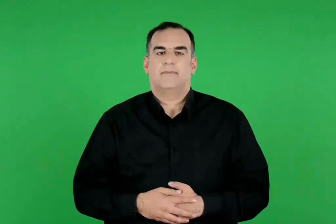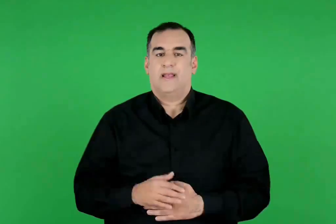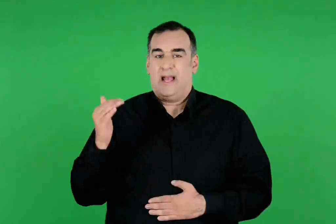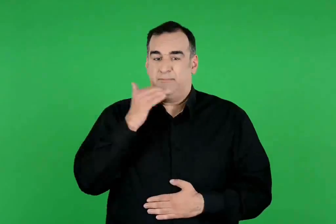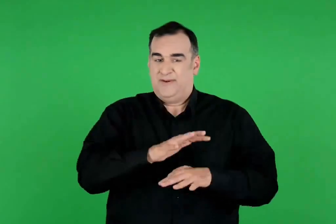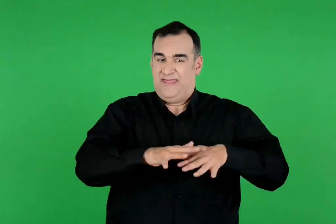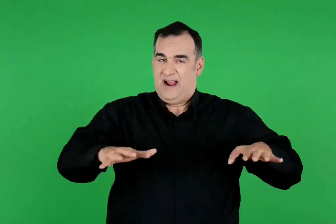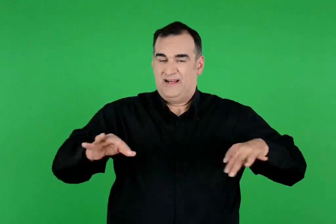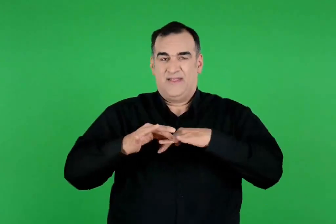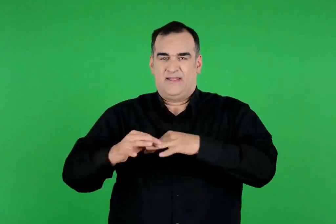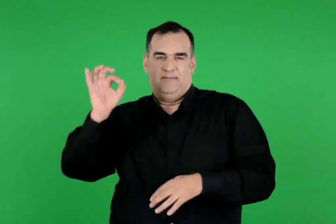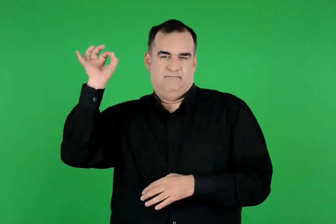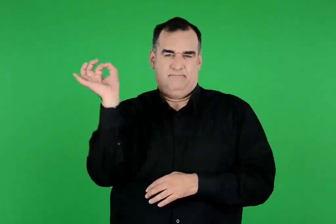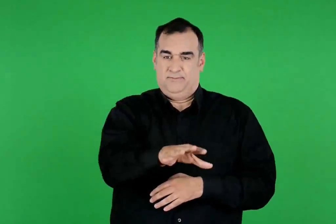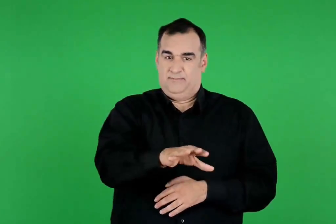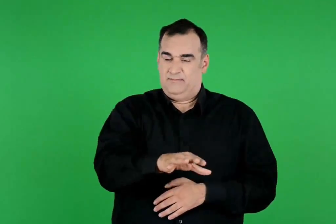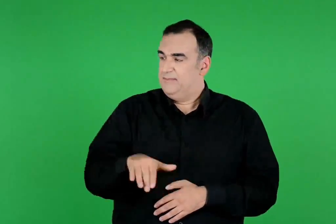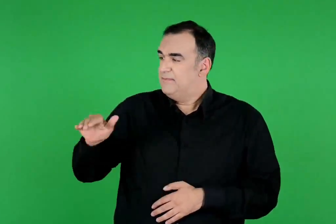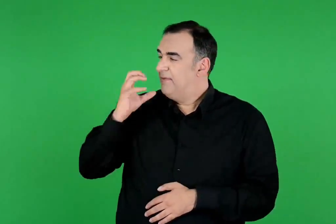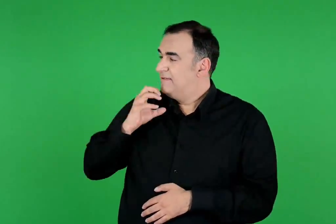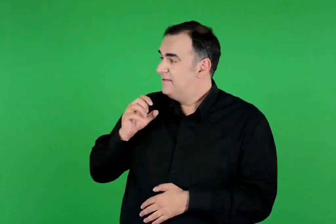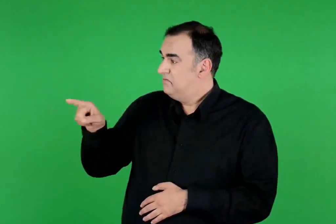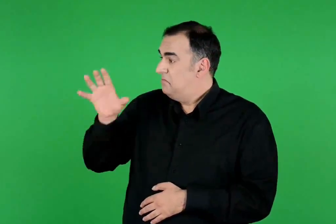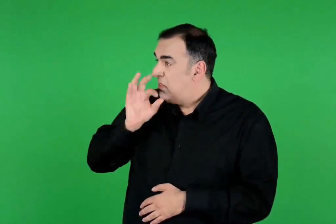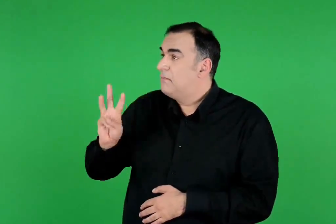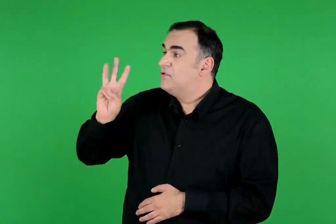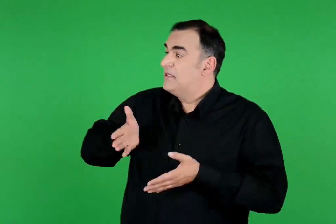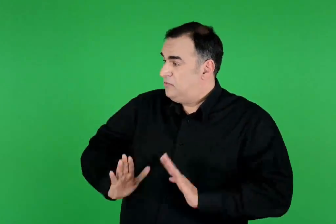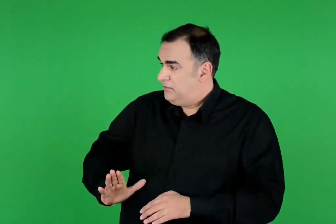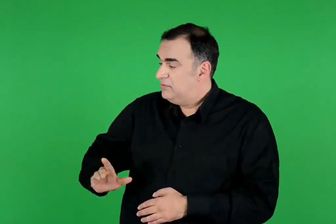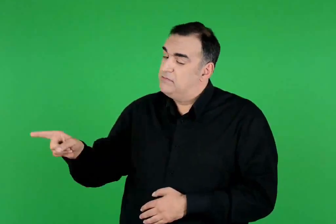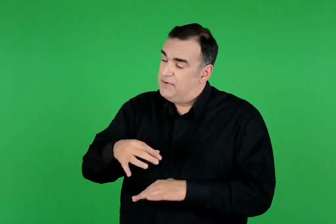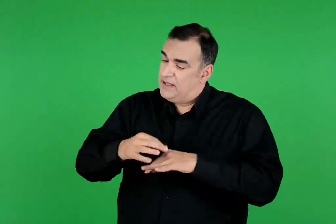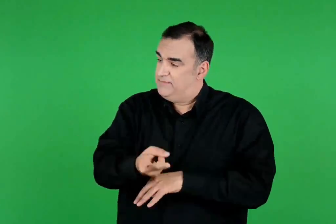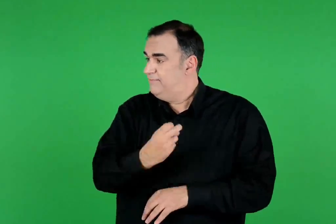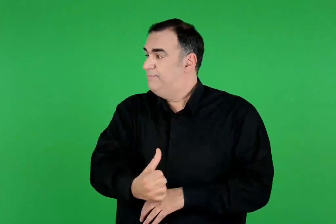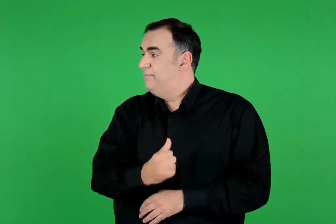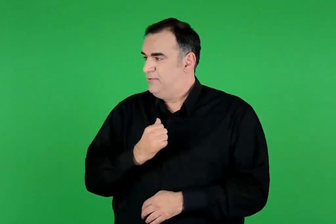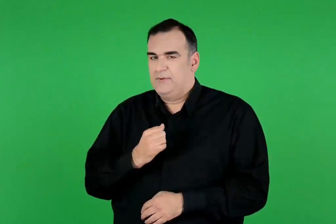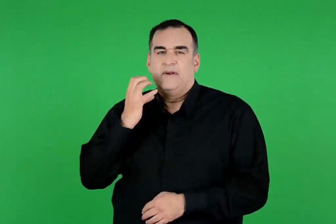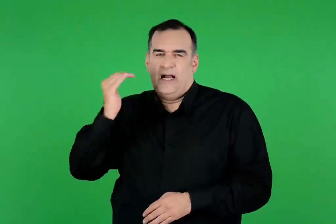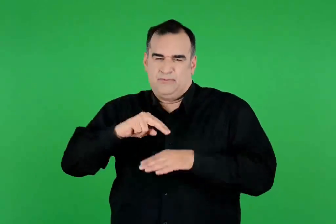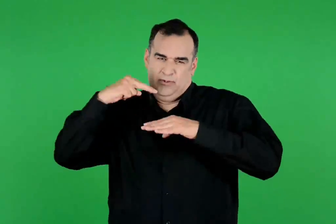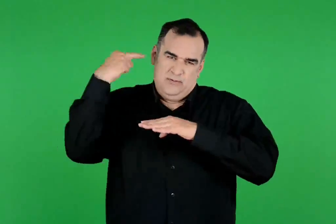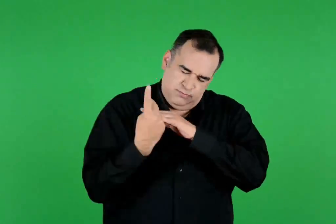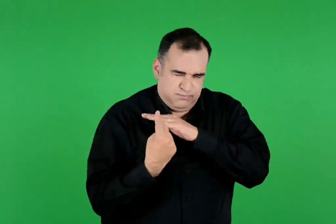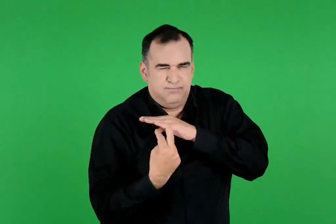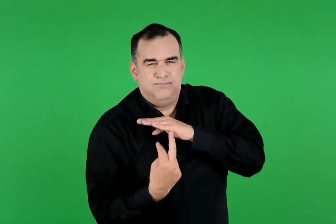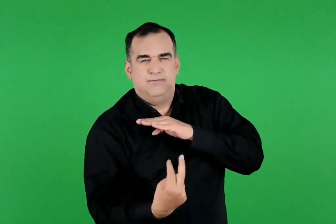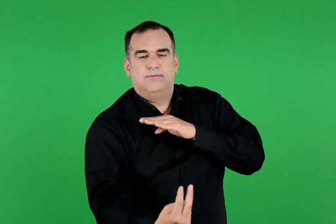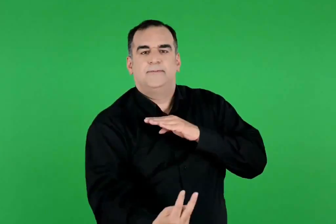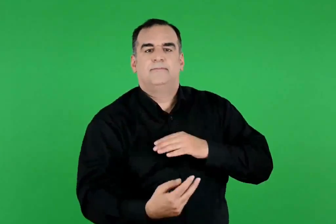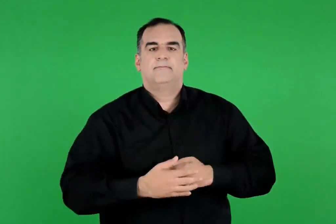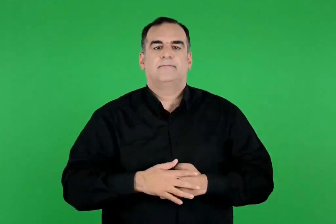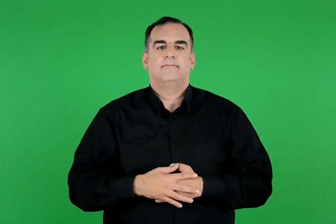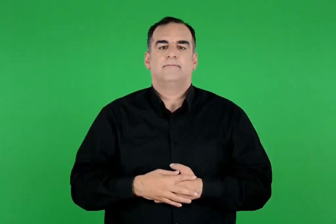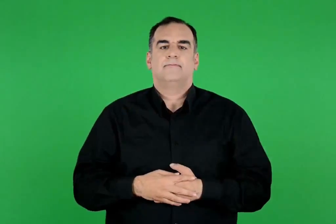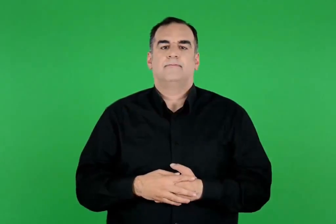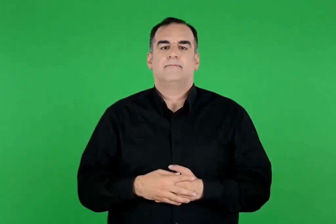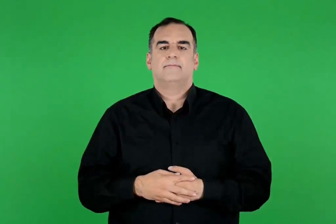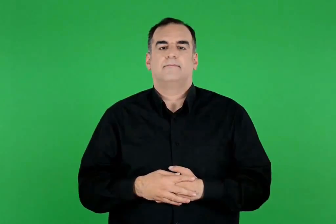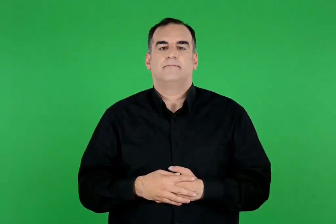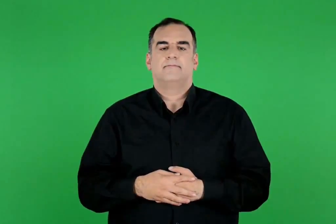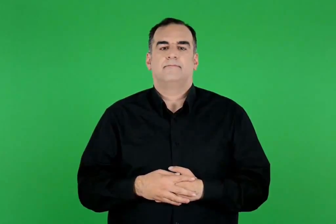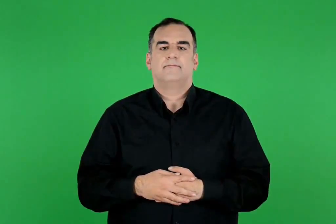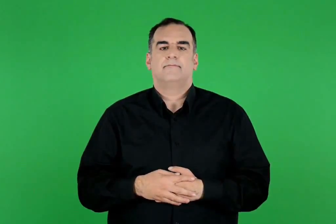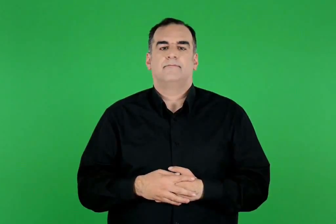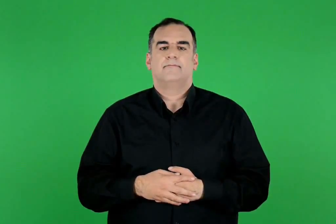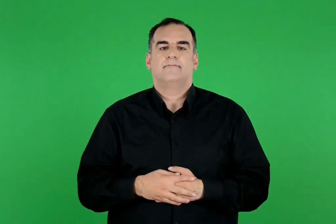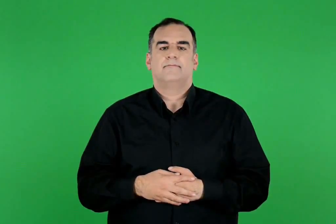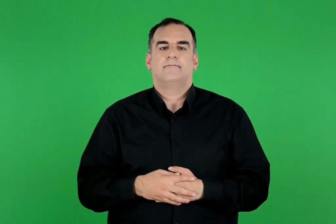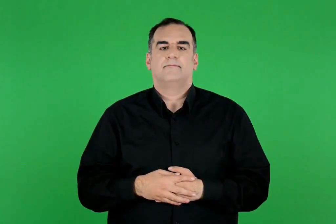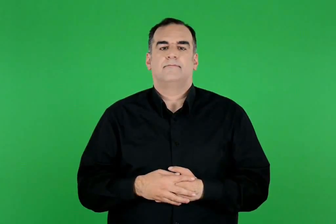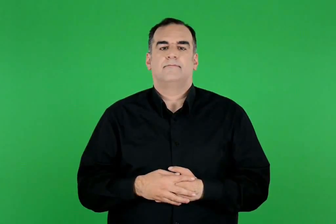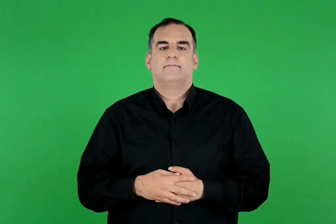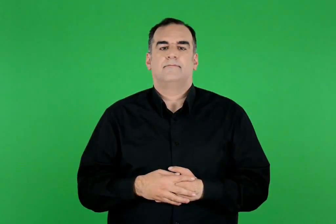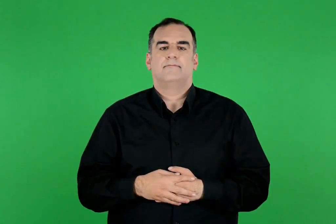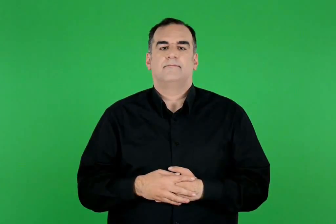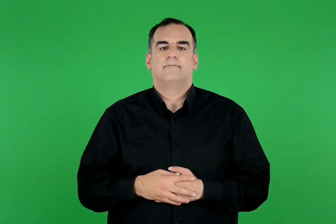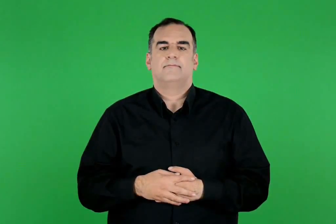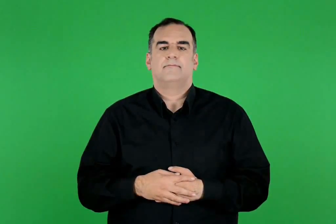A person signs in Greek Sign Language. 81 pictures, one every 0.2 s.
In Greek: κι αμέσως πέταξε το δαχτυλίδι του στη θάλασσα κι είπε στον θησέα αν είσαι γιος του ποσειδώνα , όπως λες , φέρε το δαχτυλίδι. σαν αστραπή ο θησέας έπεσε στη θάλασσα
